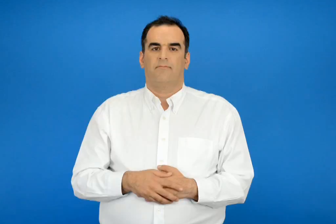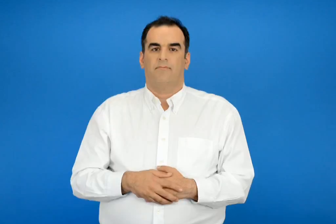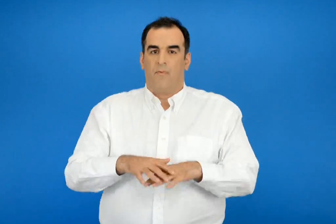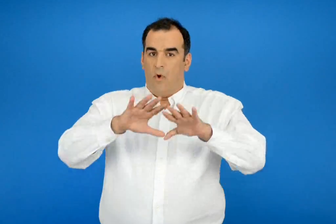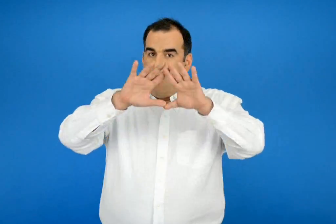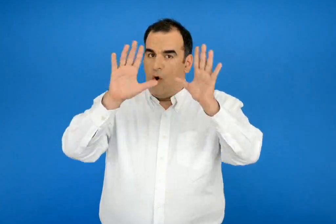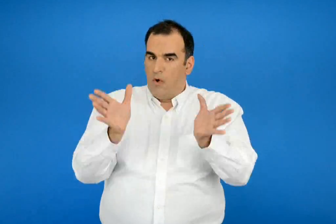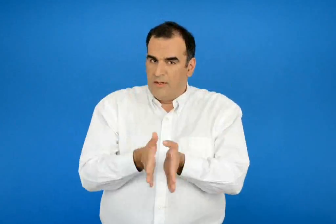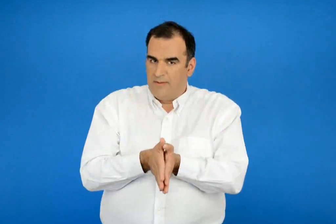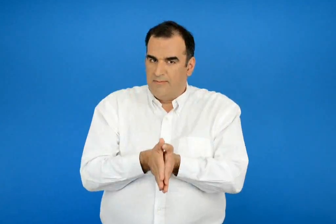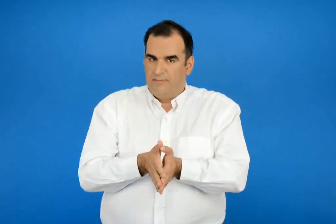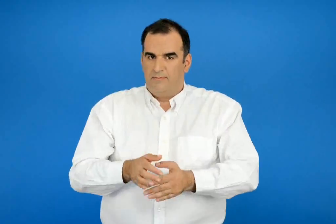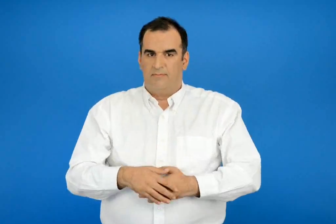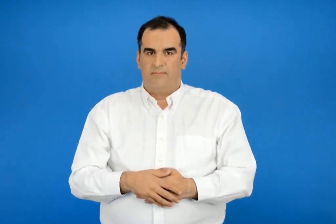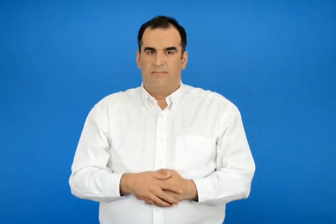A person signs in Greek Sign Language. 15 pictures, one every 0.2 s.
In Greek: ολόκληρη
